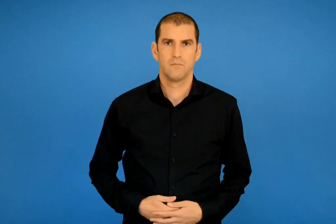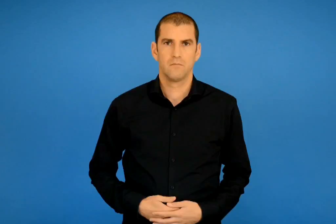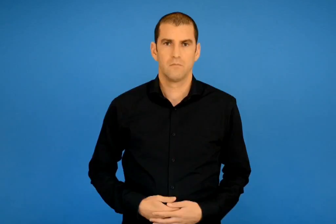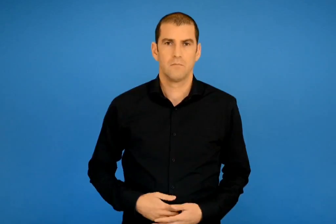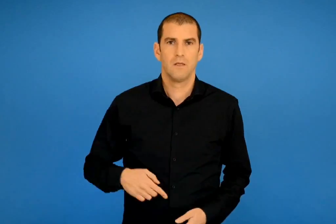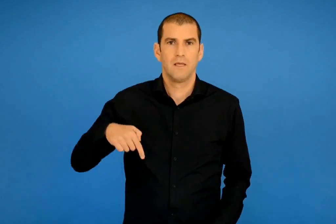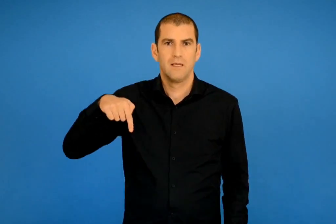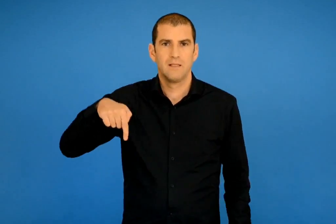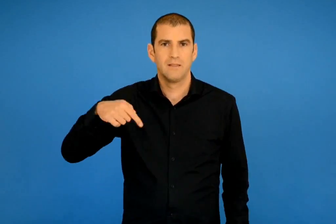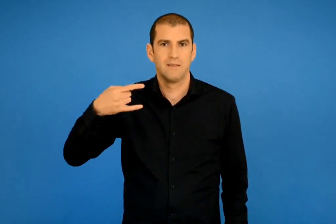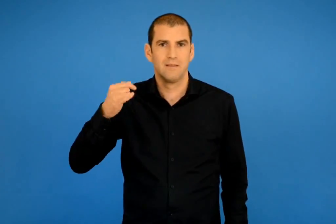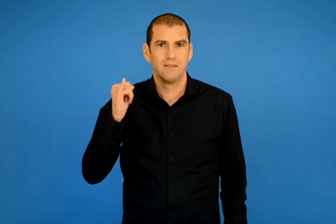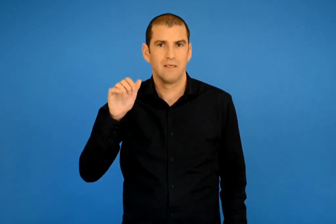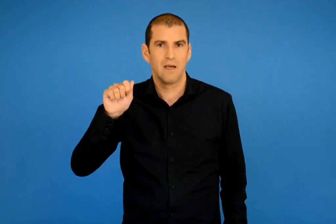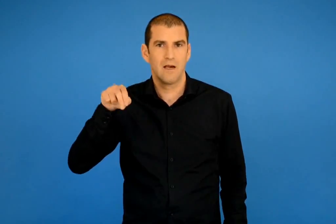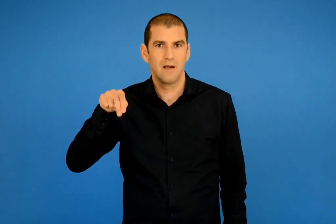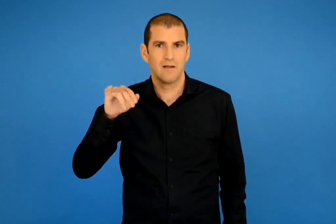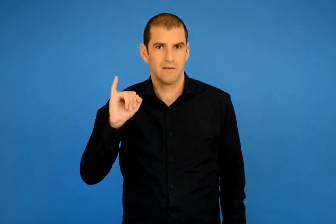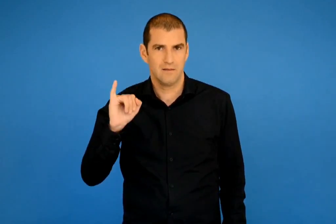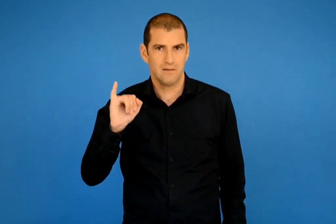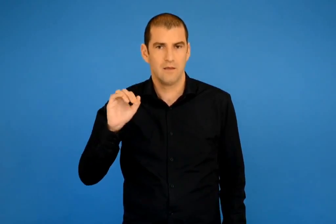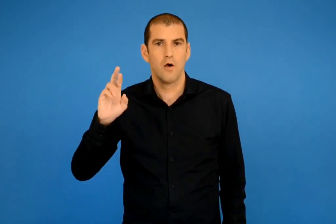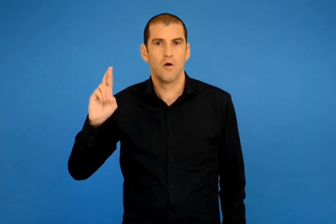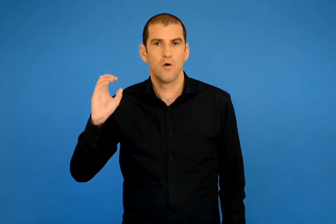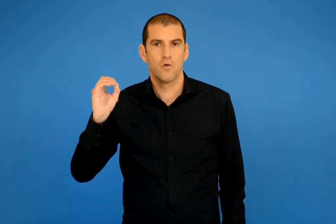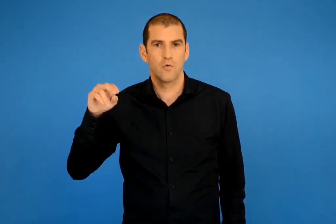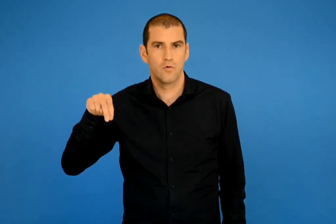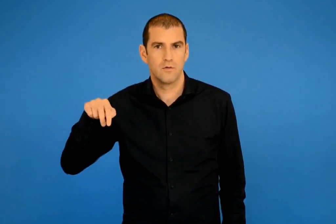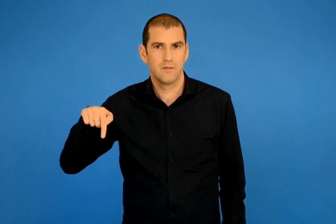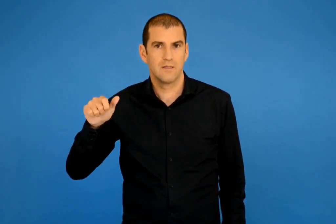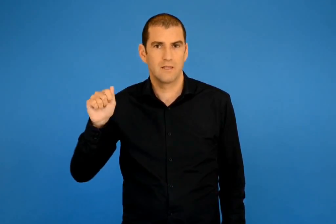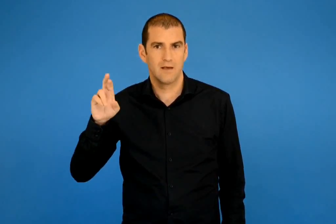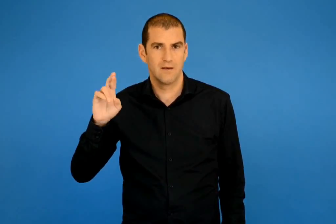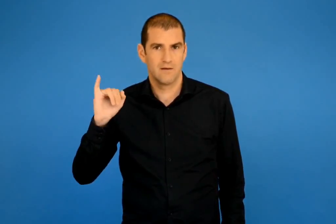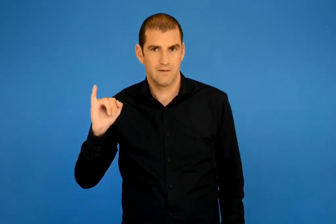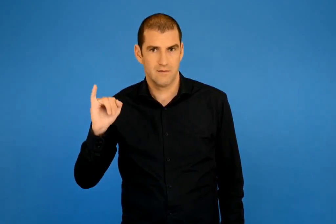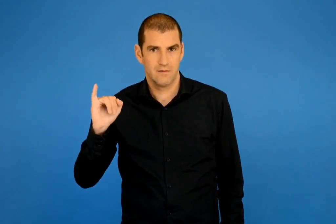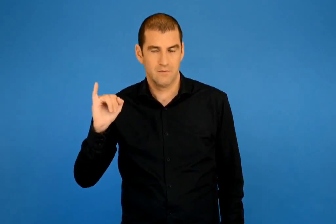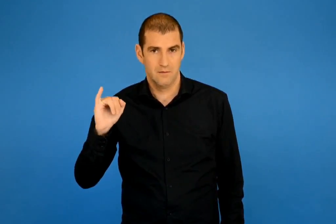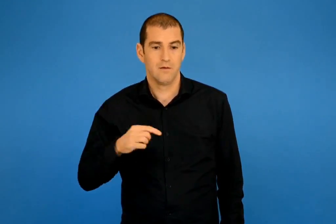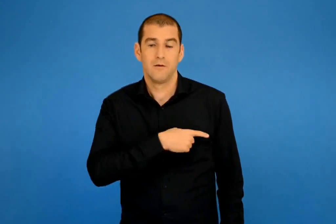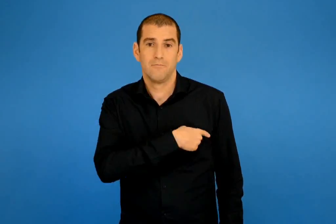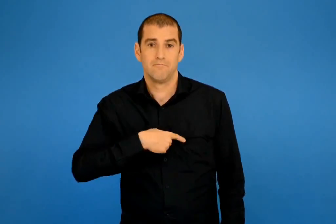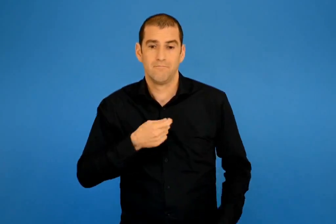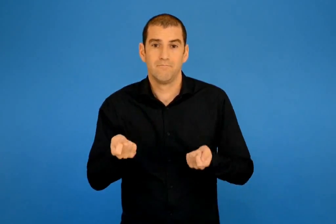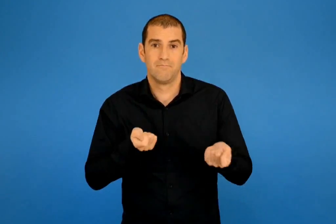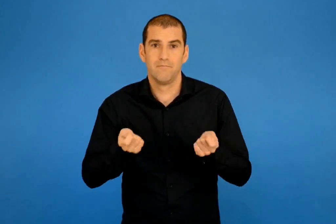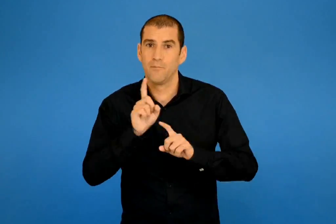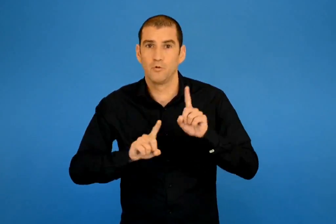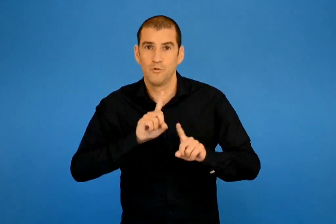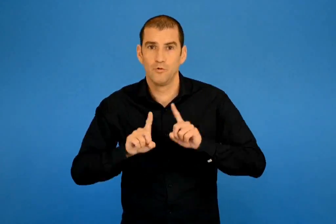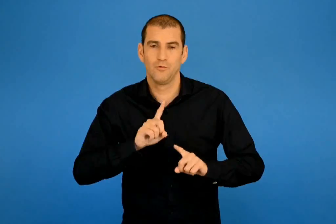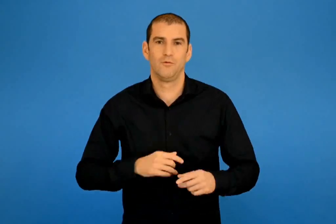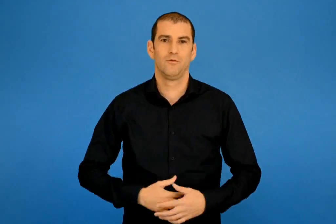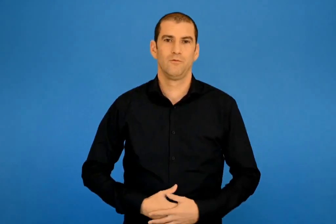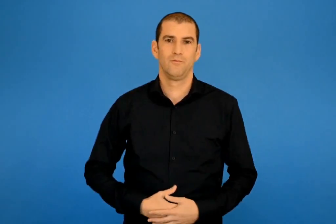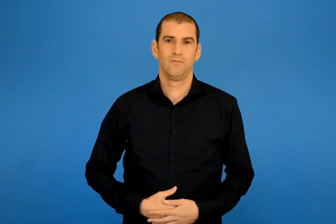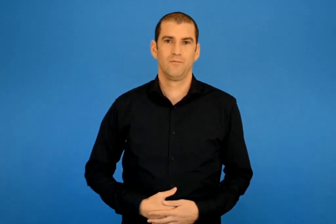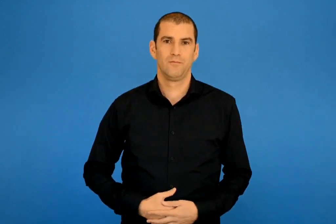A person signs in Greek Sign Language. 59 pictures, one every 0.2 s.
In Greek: τζιανι ρονταρι ποιος διευθύνει ;
